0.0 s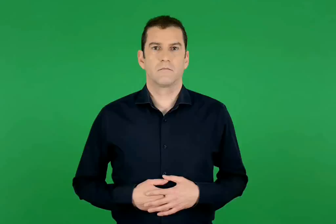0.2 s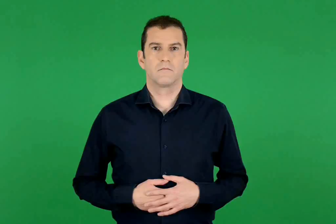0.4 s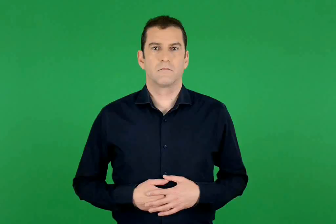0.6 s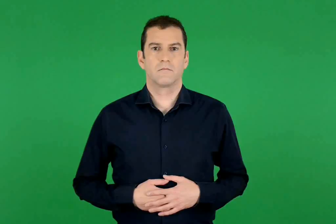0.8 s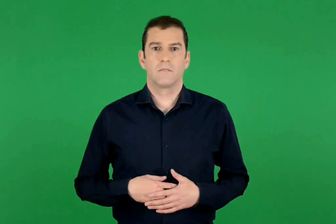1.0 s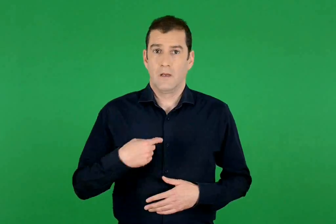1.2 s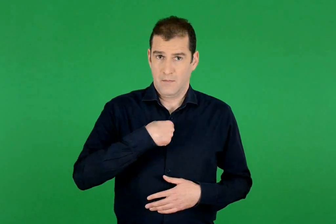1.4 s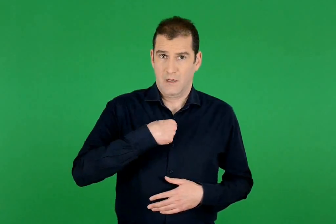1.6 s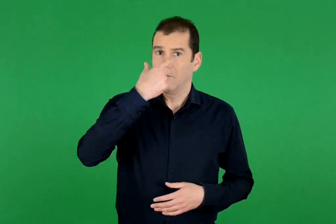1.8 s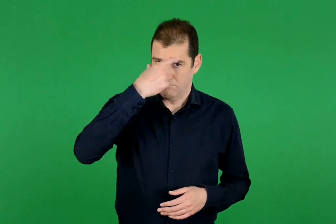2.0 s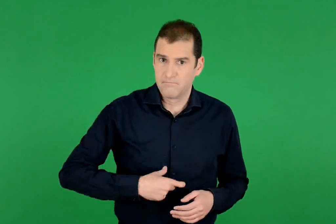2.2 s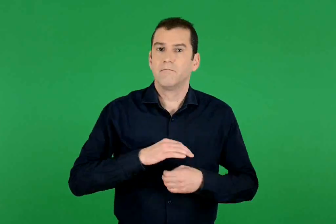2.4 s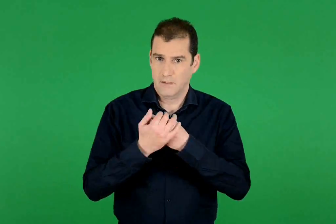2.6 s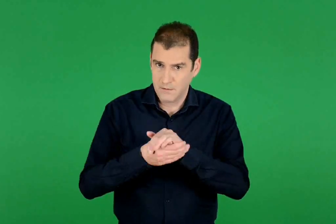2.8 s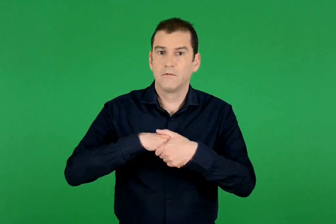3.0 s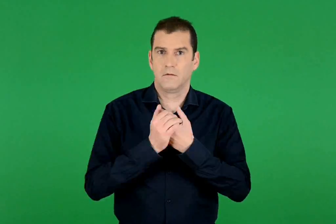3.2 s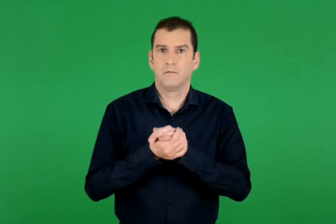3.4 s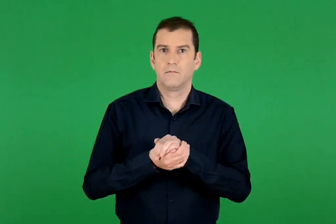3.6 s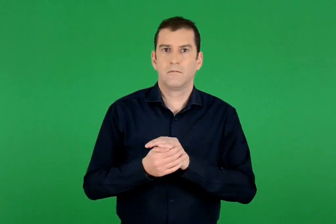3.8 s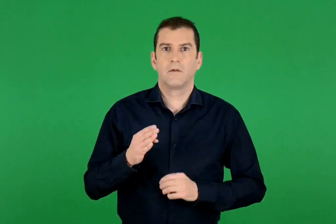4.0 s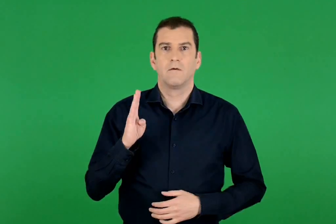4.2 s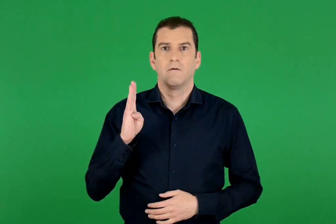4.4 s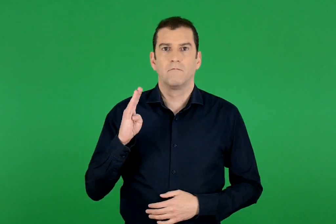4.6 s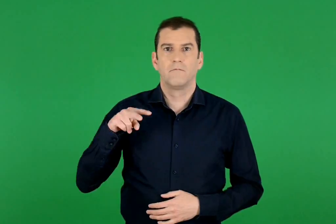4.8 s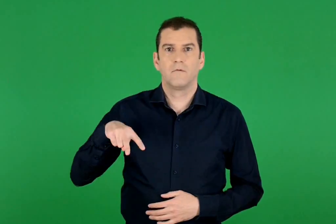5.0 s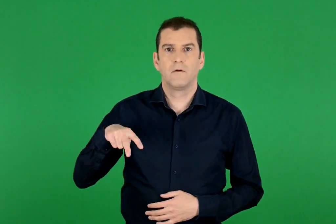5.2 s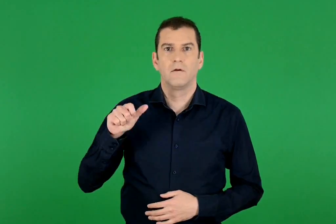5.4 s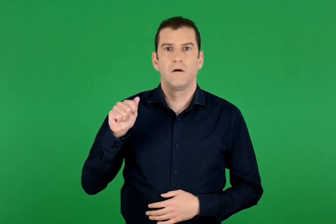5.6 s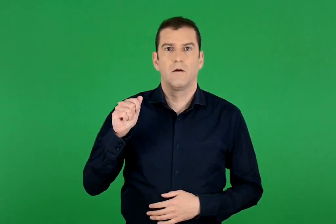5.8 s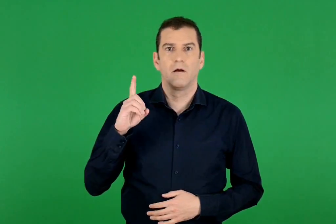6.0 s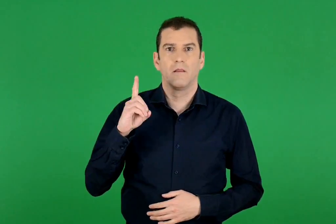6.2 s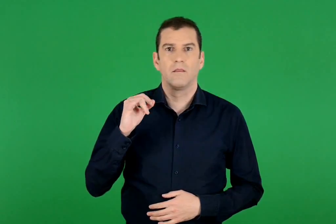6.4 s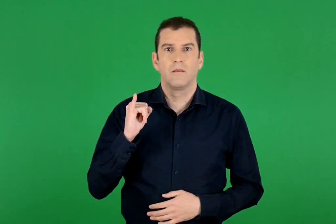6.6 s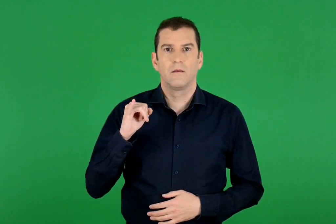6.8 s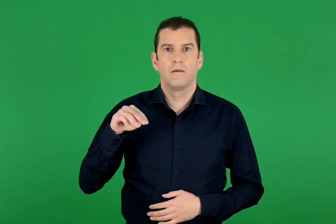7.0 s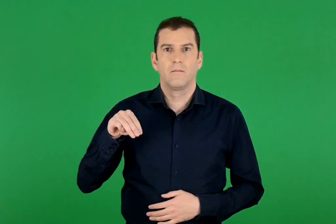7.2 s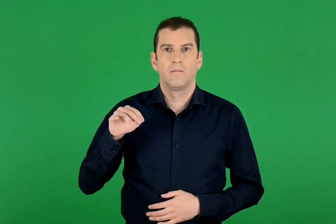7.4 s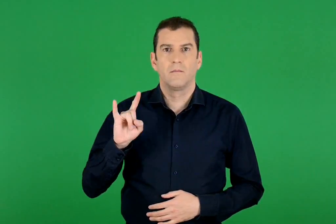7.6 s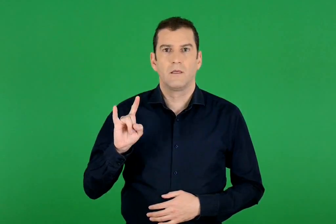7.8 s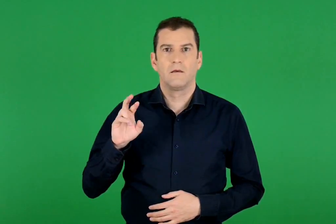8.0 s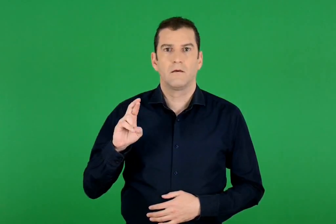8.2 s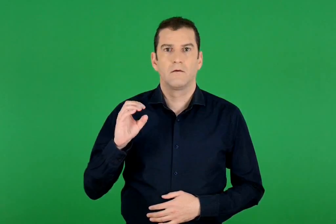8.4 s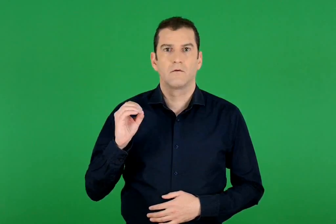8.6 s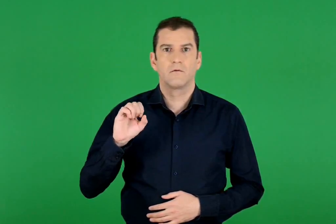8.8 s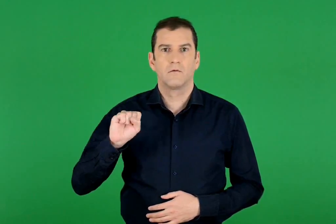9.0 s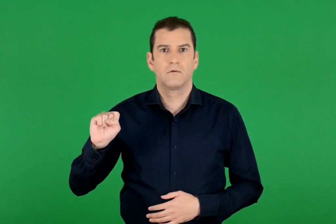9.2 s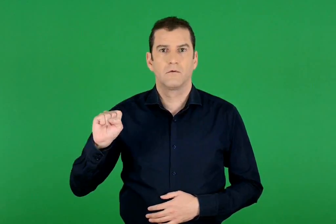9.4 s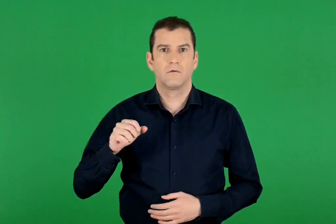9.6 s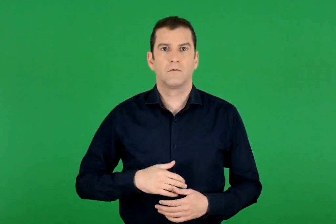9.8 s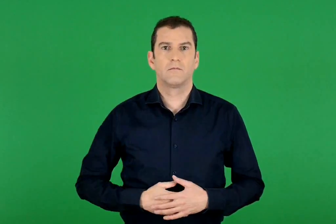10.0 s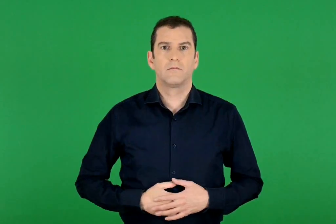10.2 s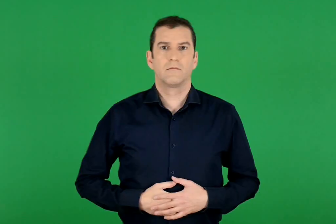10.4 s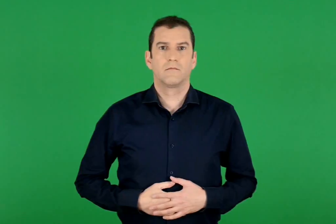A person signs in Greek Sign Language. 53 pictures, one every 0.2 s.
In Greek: εμένα με νοιάζει βλαδίμηρος
